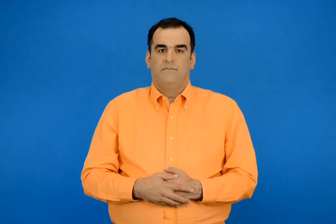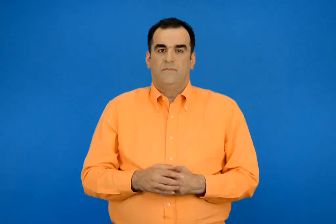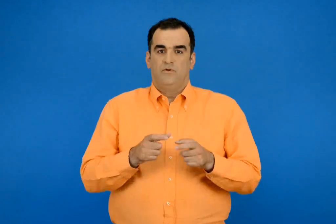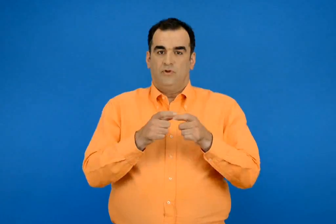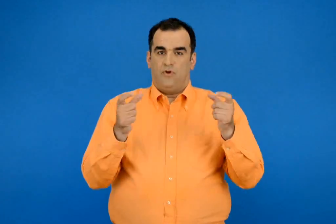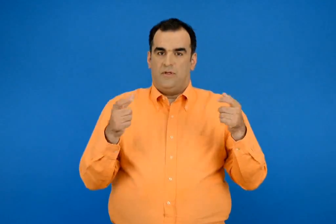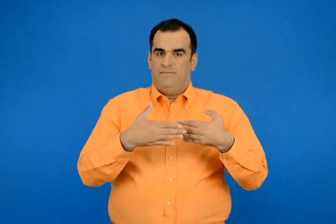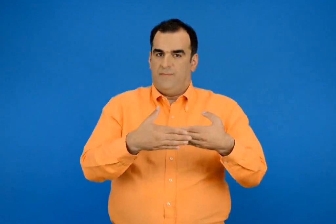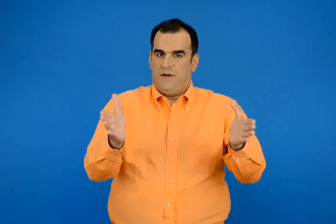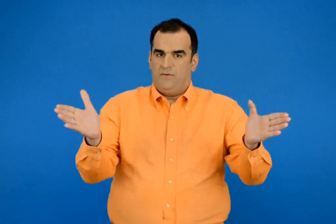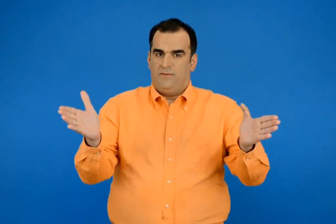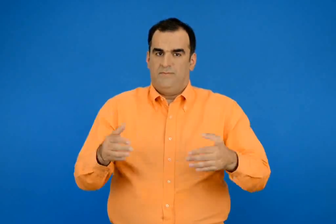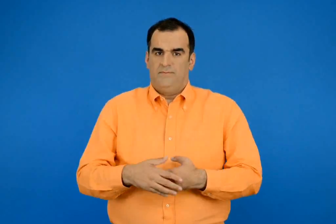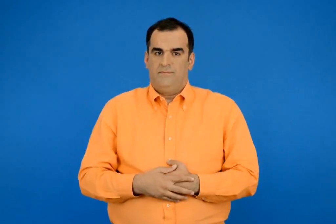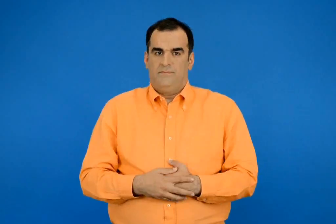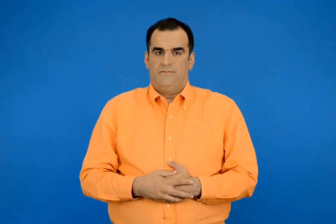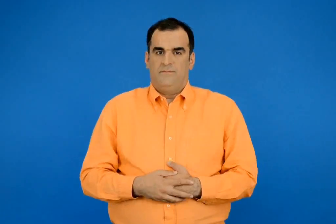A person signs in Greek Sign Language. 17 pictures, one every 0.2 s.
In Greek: ανοίγουν τα σχολεία
